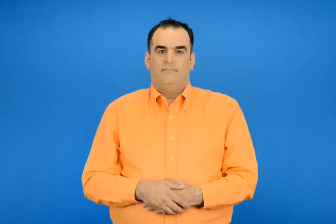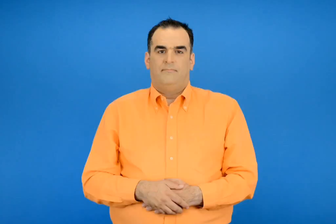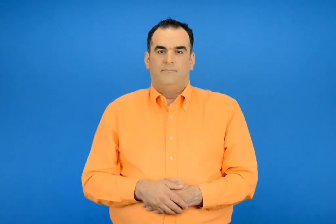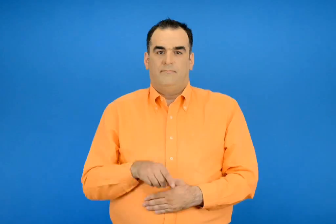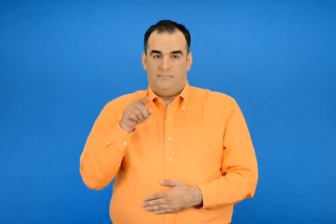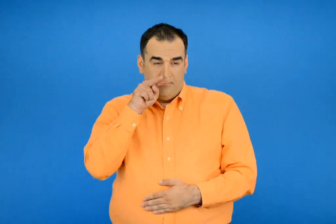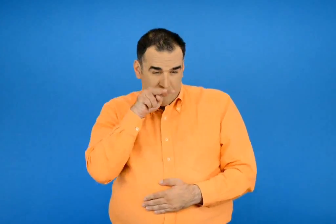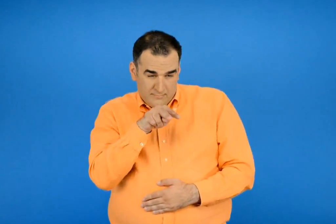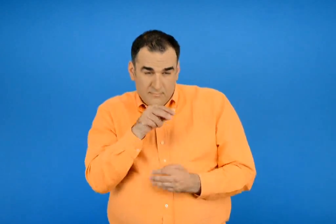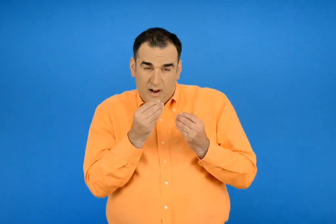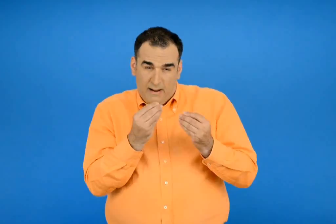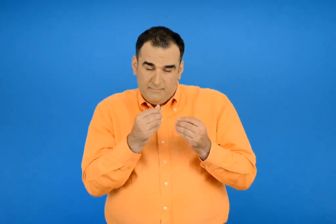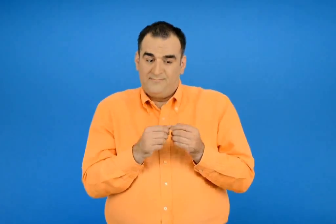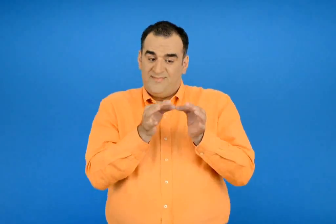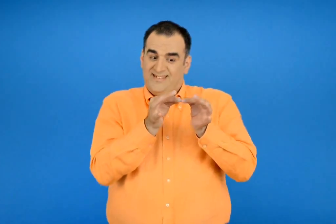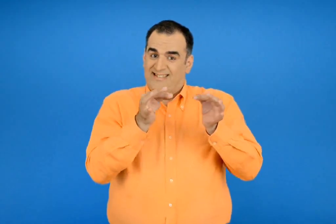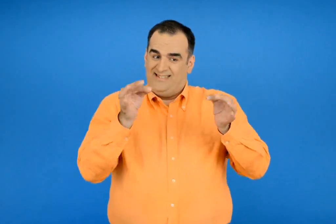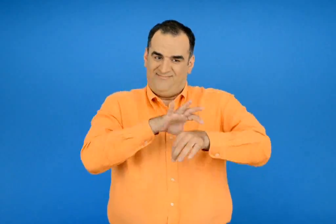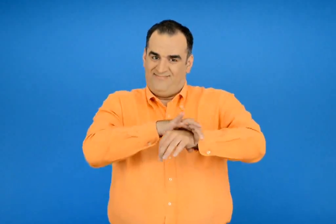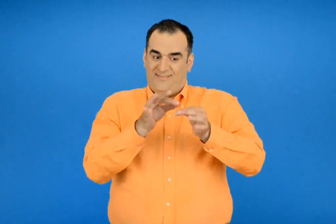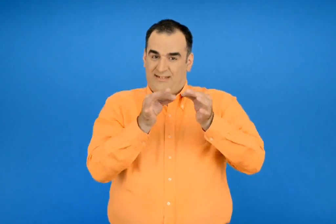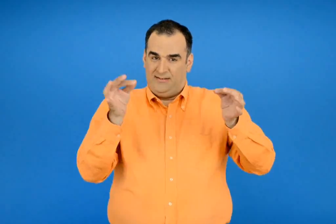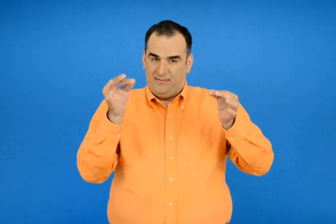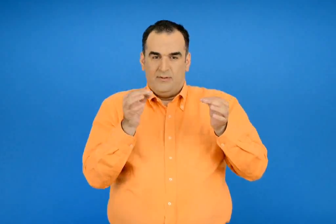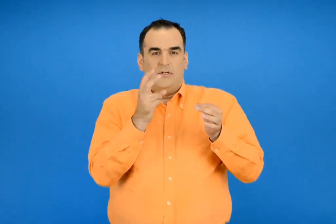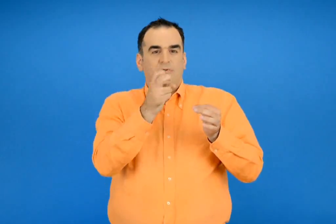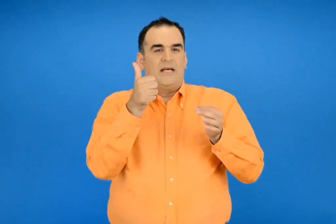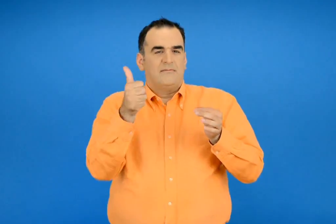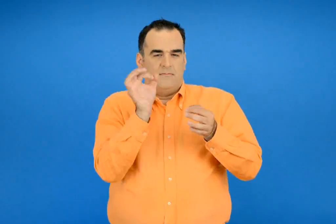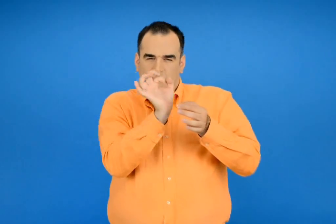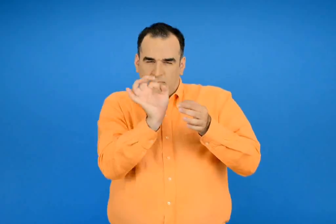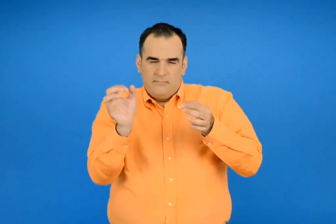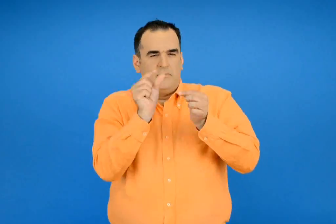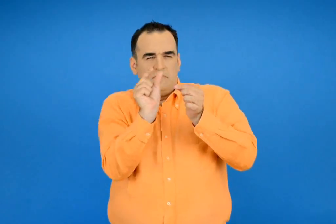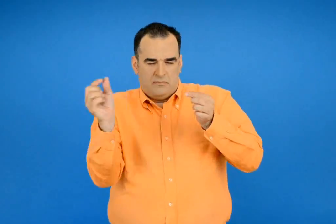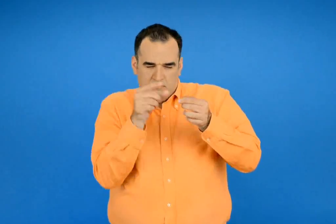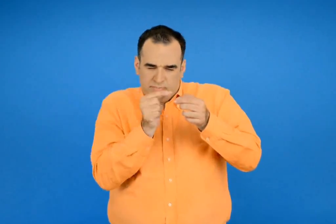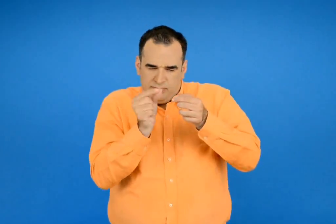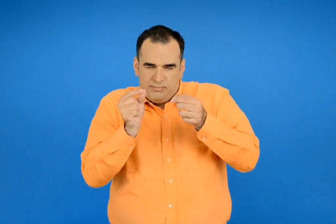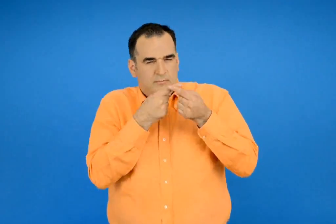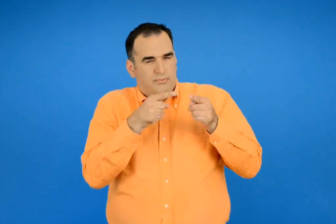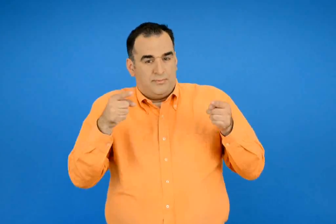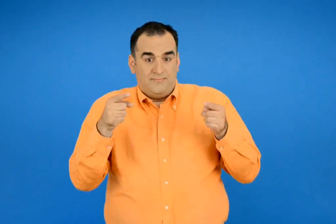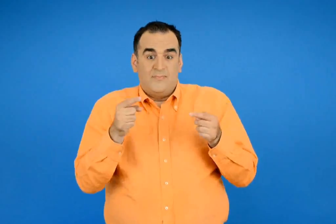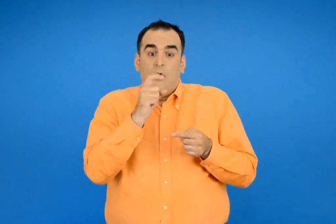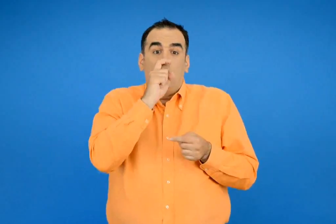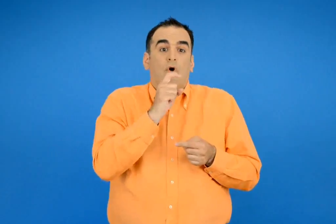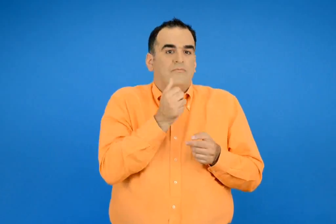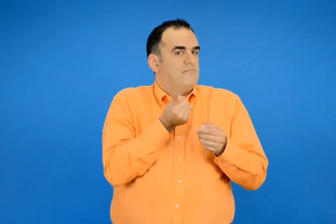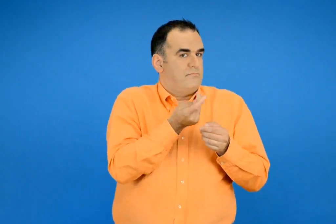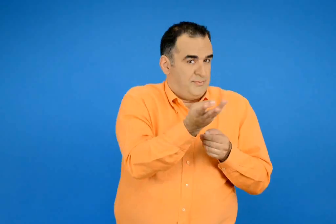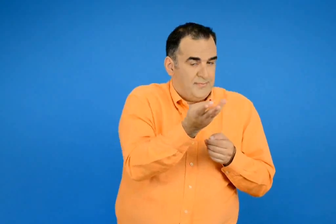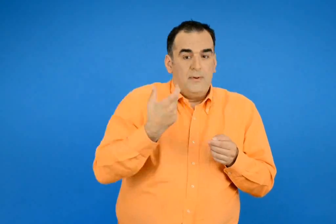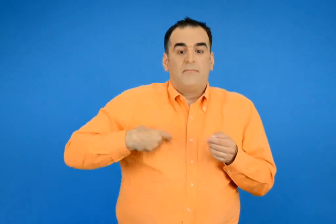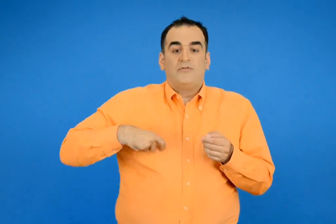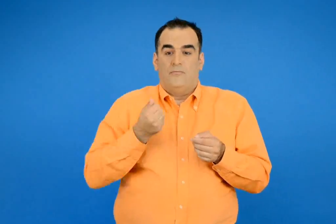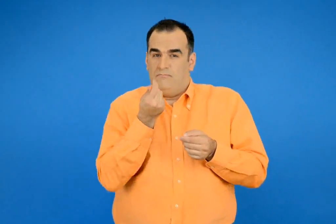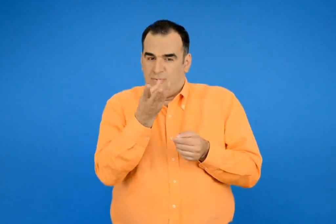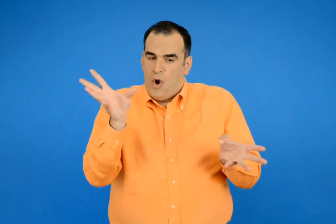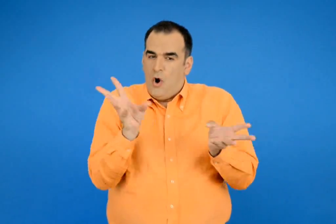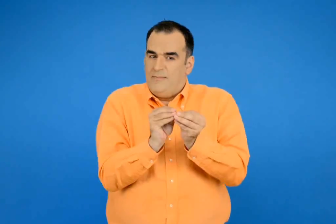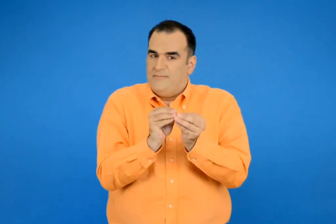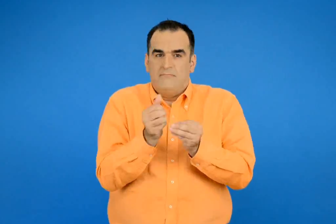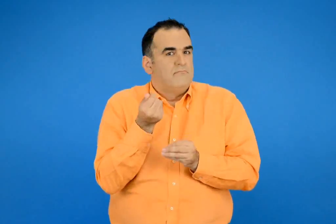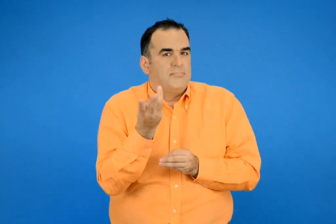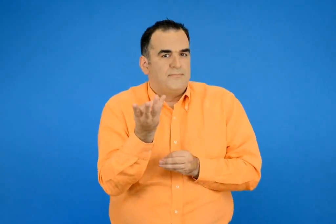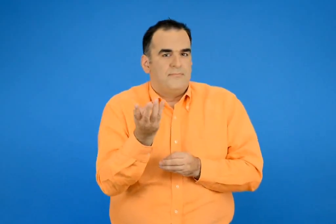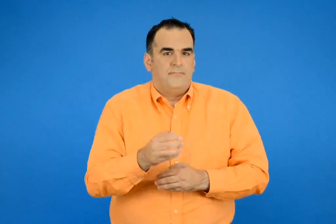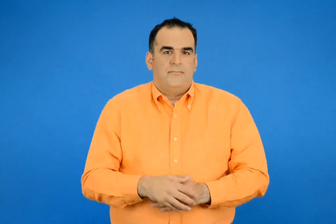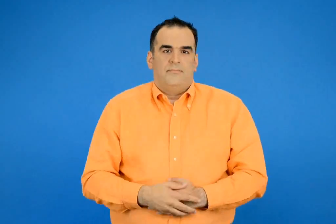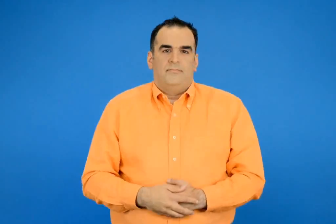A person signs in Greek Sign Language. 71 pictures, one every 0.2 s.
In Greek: παρατηρώ προσεχτικά για να φτιάξω ένα κορδόνι με 26 χάντρες όπως τις παρακάτω πόσες ροζ και πόσες πράσινες χάντρες θα χρησιμοποιήσω ;
